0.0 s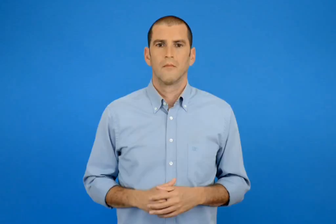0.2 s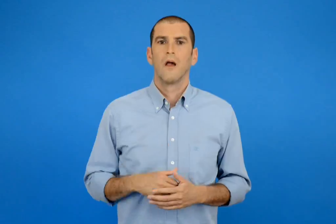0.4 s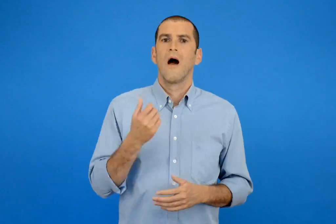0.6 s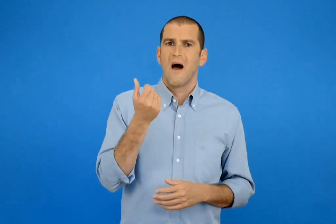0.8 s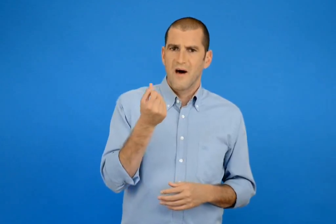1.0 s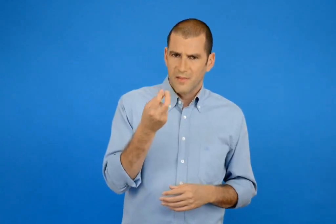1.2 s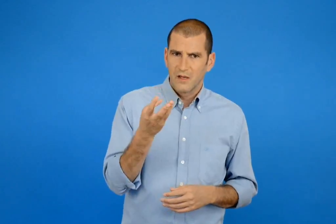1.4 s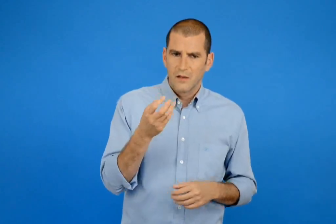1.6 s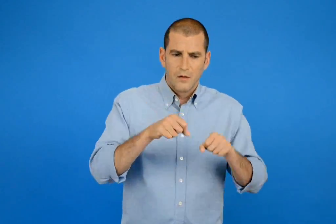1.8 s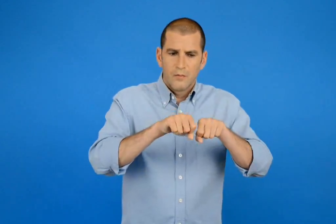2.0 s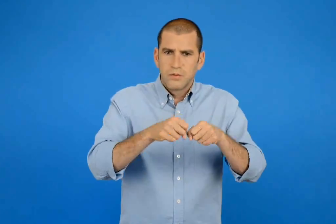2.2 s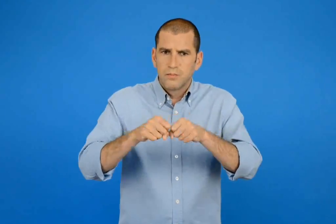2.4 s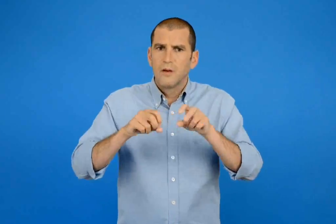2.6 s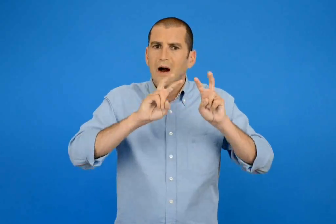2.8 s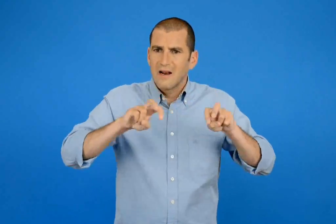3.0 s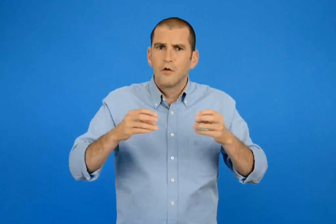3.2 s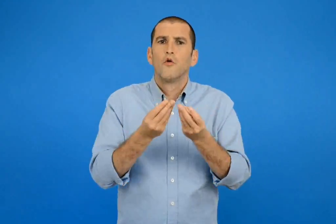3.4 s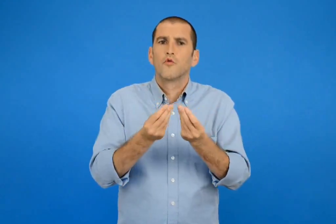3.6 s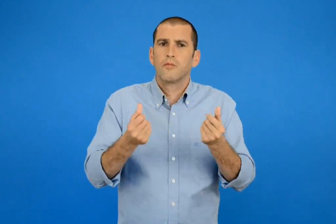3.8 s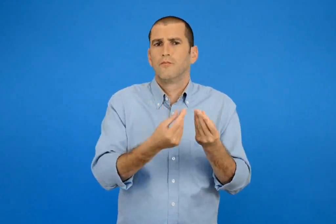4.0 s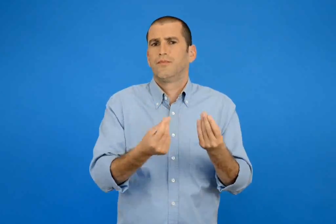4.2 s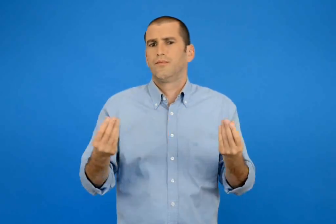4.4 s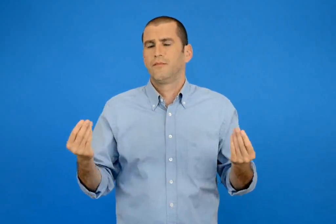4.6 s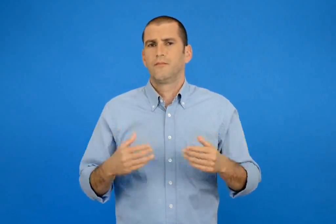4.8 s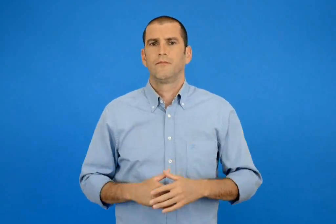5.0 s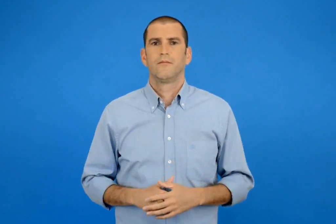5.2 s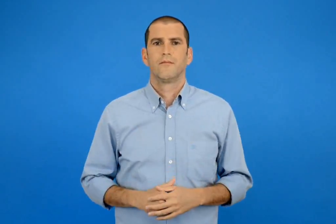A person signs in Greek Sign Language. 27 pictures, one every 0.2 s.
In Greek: οι αριθμοί αναλύονται με πολλούς τρόπους
